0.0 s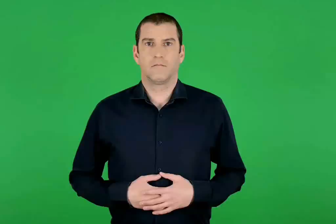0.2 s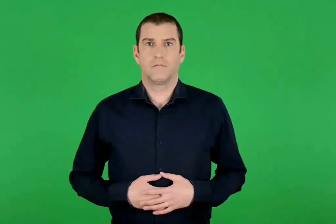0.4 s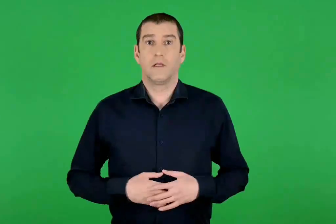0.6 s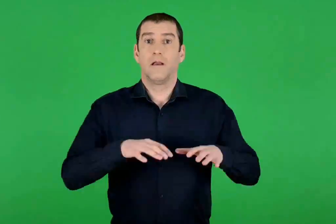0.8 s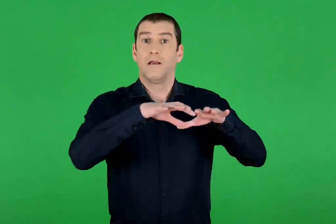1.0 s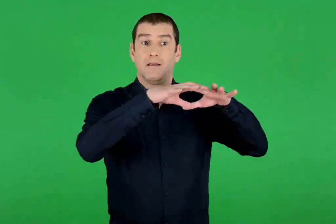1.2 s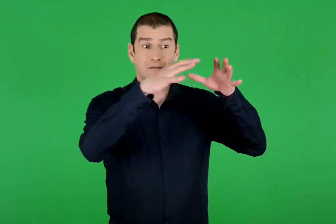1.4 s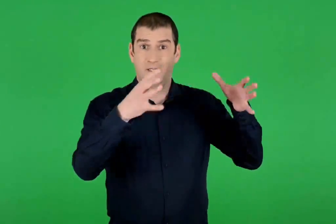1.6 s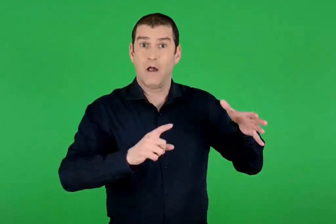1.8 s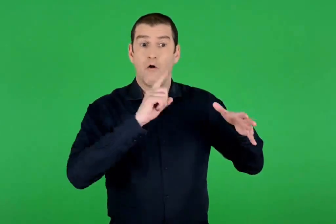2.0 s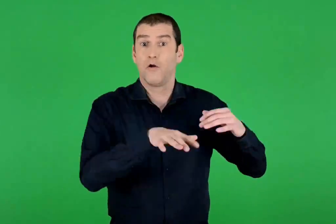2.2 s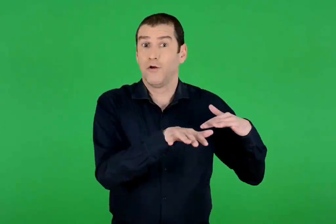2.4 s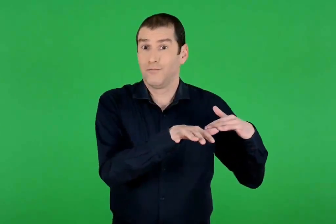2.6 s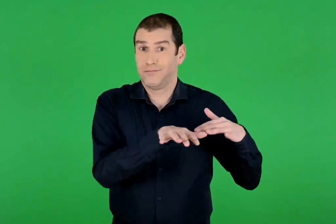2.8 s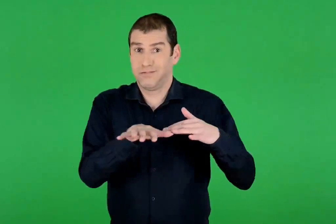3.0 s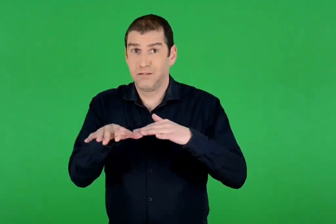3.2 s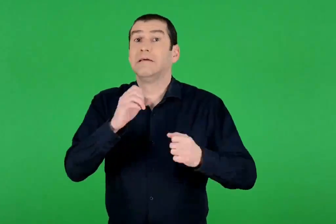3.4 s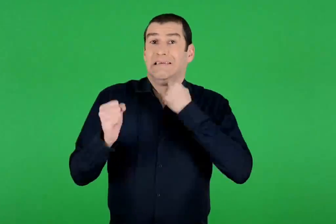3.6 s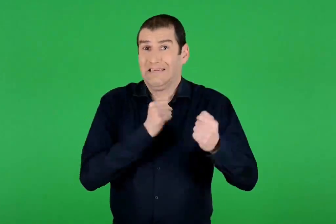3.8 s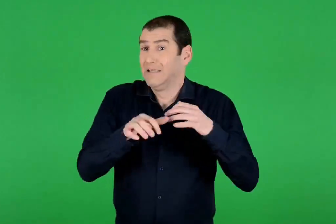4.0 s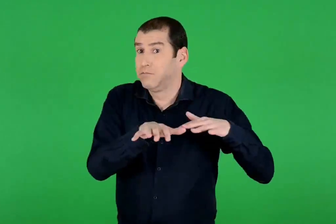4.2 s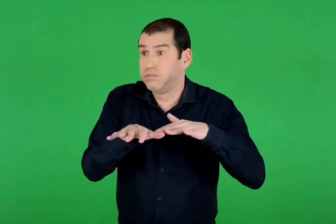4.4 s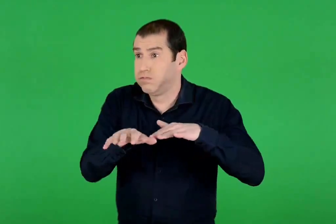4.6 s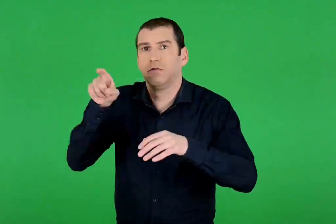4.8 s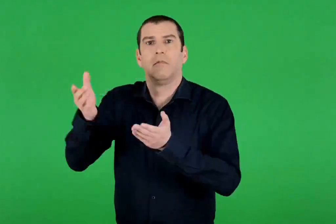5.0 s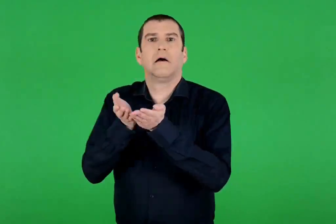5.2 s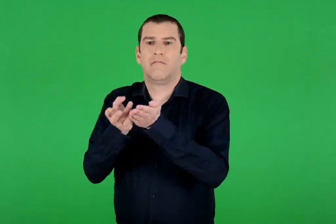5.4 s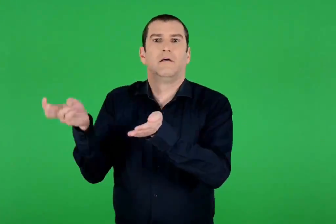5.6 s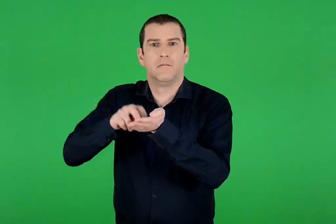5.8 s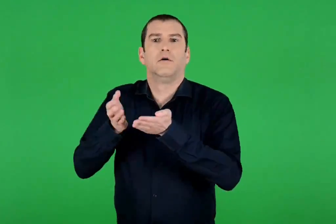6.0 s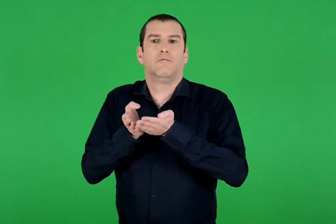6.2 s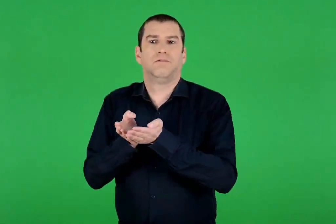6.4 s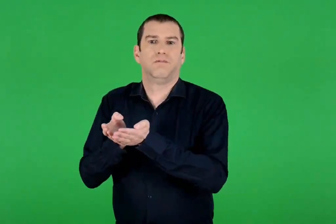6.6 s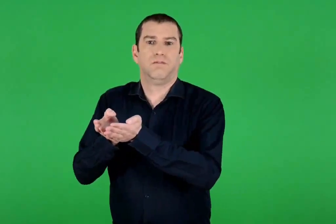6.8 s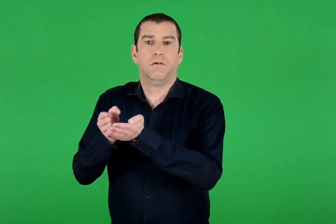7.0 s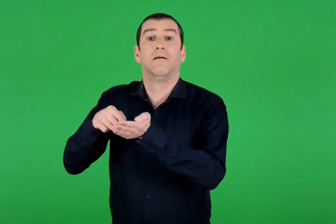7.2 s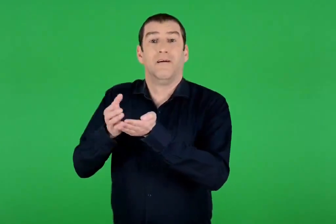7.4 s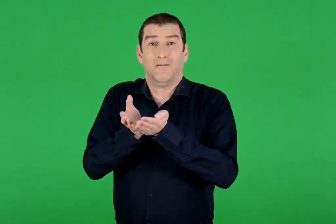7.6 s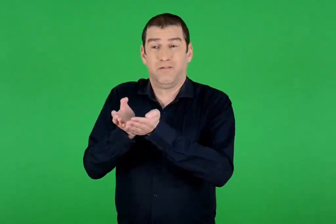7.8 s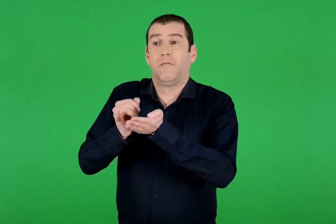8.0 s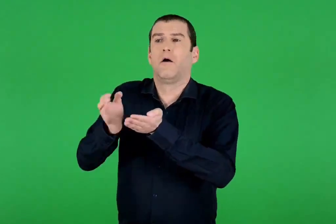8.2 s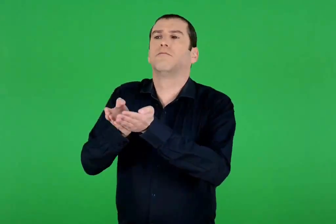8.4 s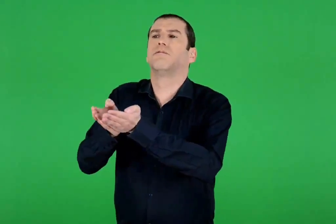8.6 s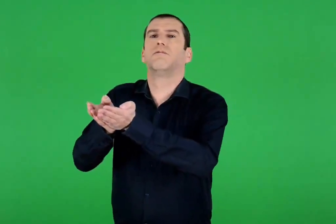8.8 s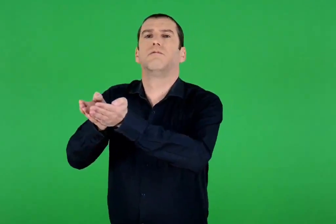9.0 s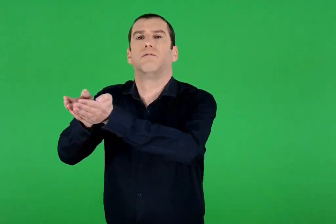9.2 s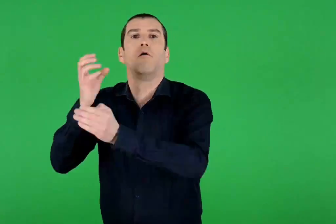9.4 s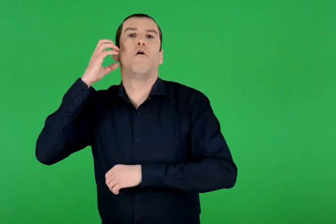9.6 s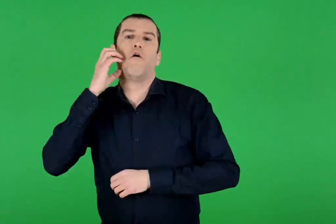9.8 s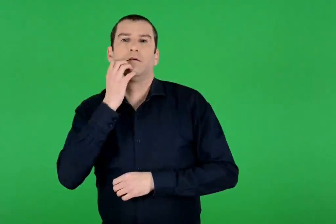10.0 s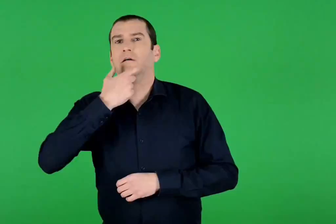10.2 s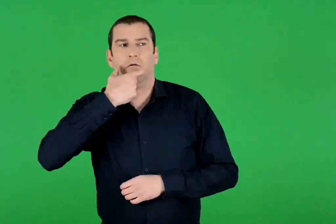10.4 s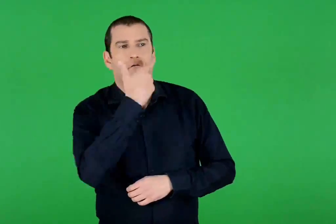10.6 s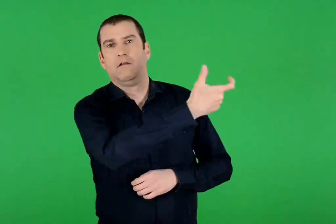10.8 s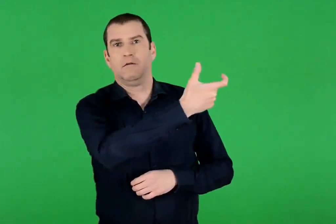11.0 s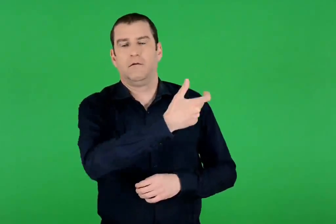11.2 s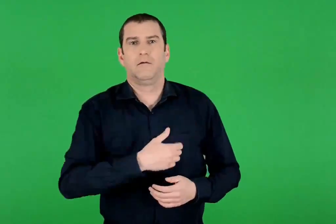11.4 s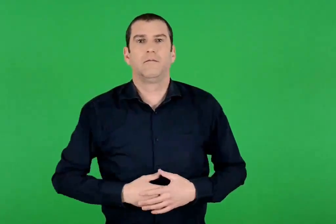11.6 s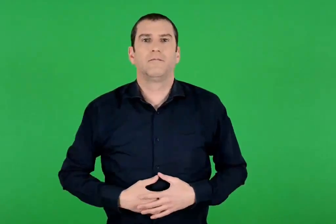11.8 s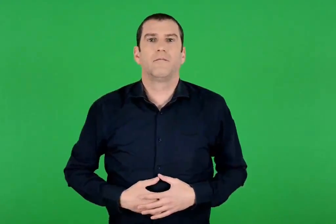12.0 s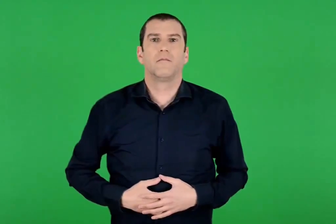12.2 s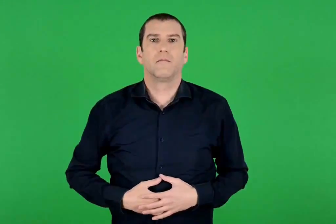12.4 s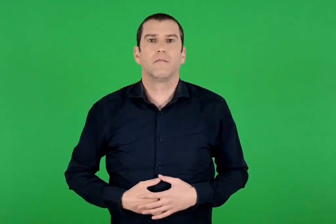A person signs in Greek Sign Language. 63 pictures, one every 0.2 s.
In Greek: όταν βγήκαν όλοι από τη σπηλιά , έτρεξαν στο καράβι και ξεκίνησαν. καθώς απομακρύνονταν , φώναξε ο οδυσσέας
